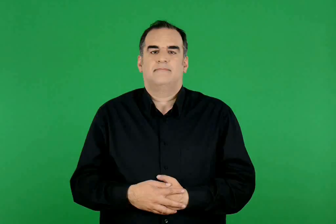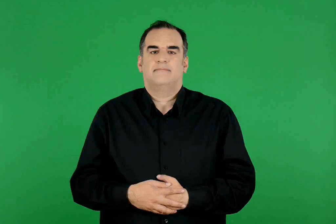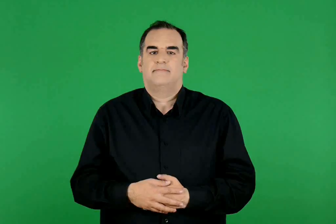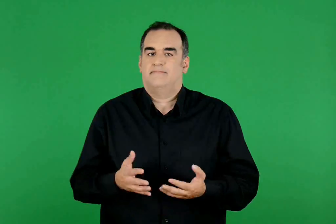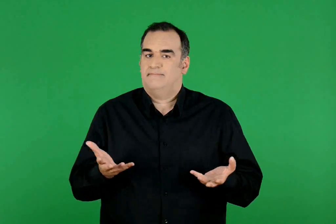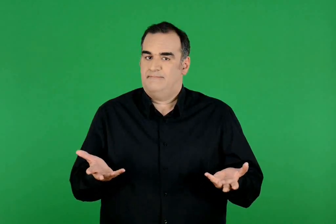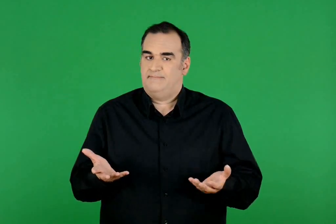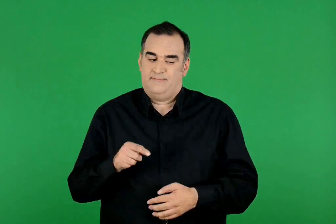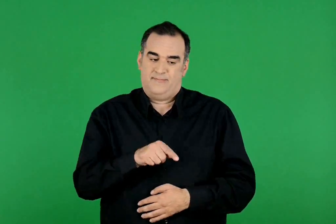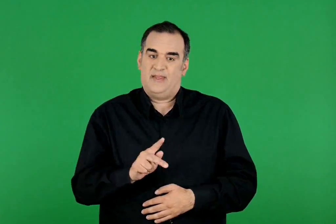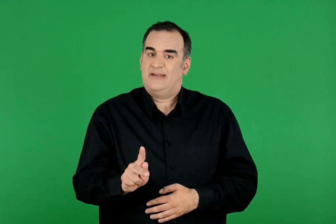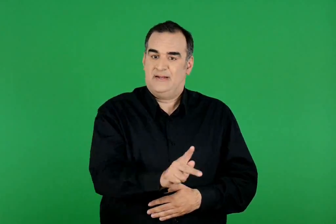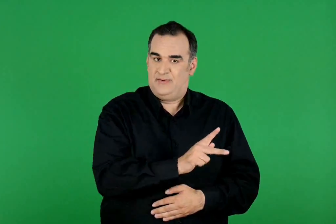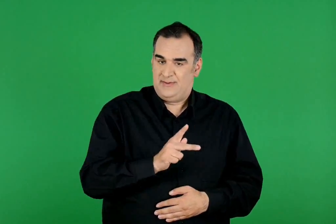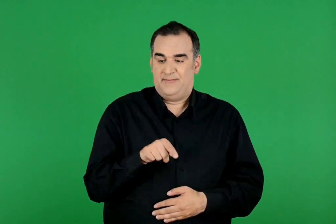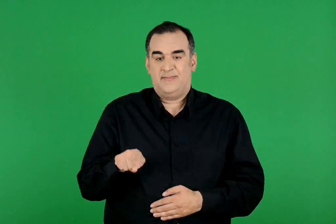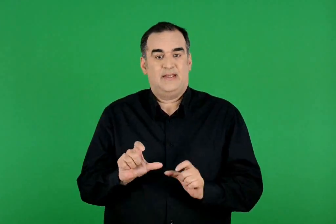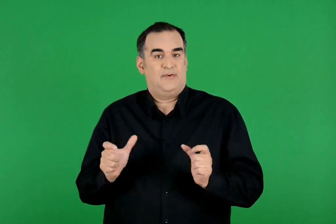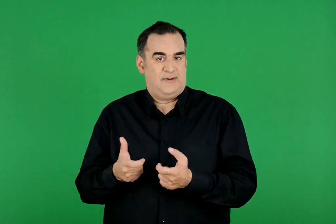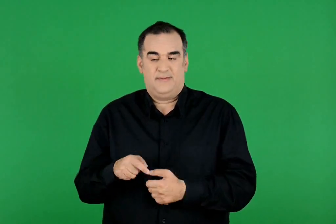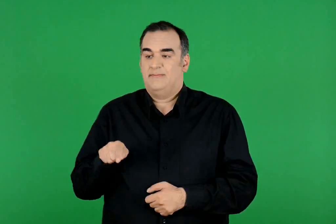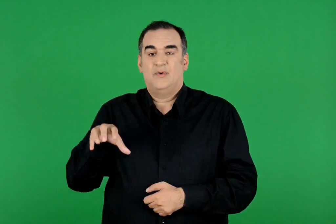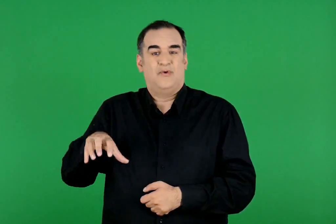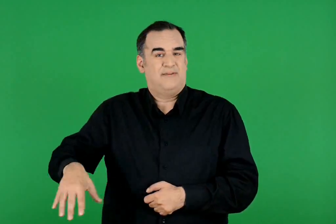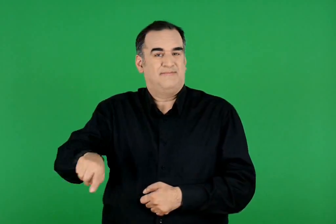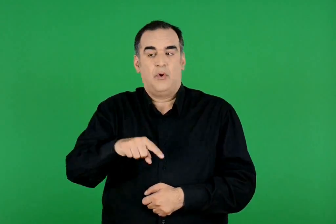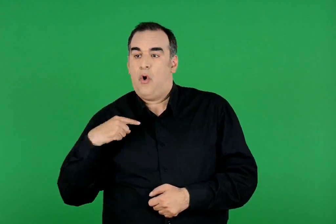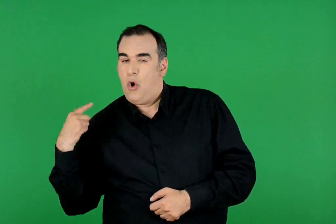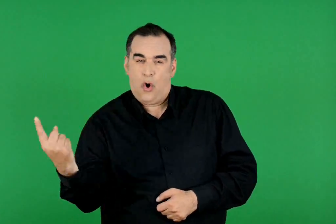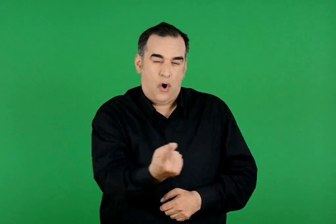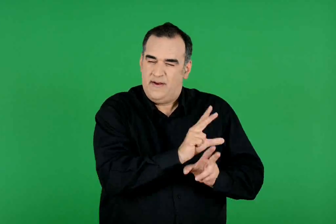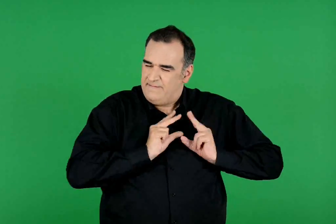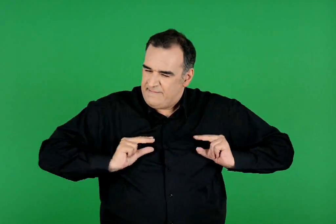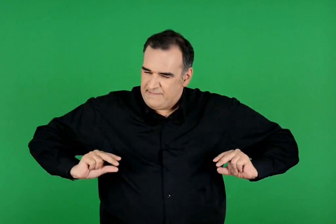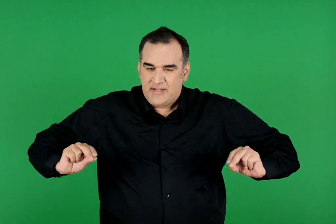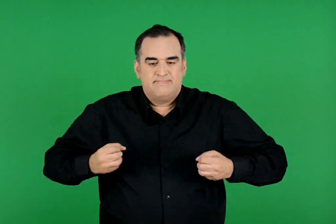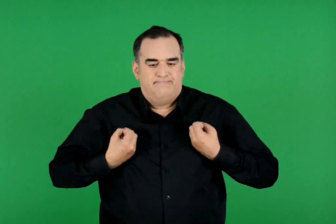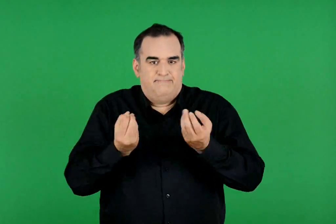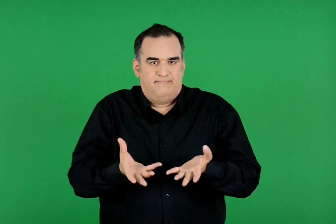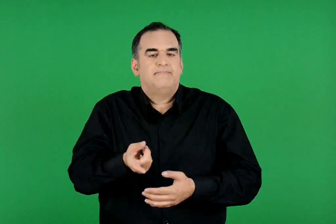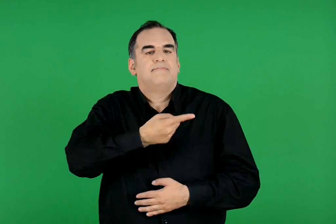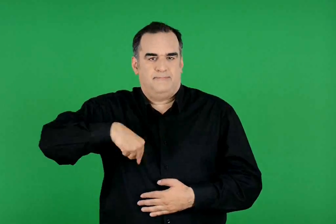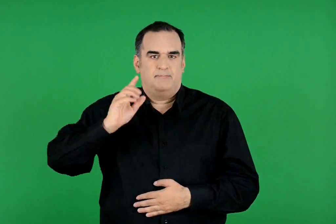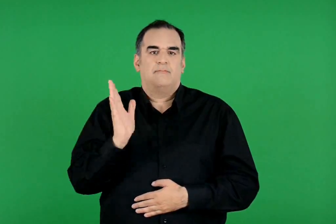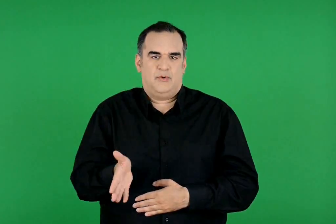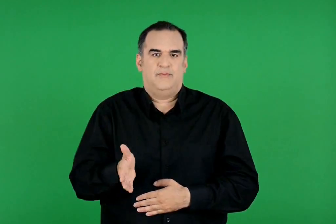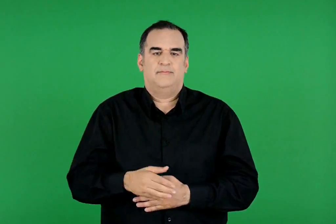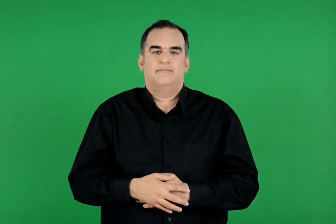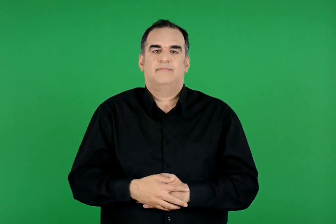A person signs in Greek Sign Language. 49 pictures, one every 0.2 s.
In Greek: έτσι μπορούν όλοι να προσφέρουν το ίδιο στην κοινότητα , στην οικογένεια ή στη χώρα που ζουν
